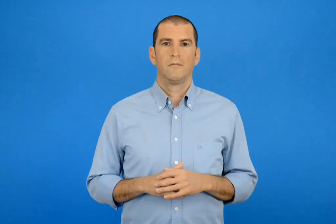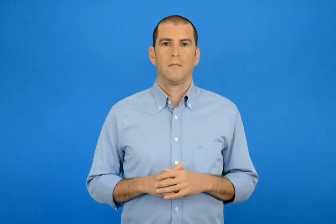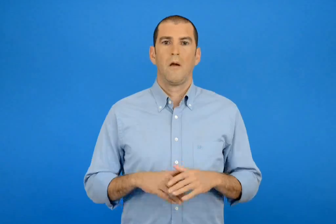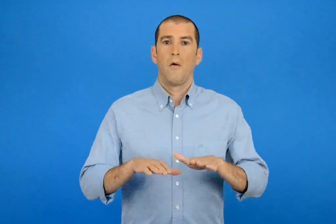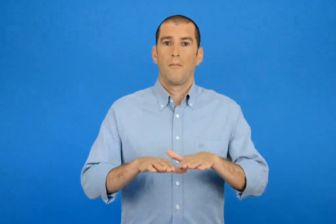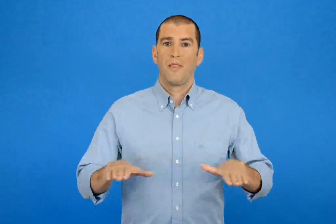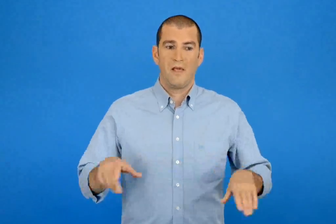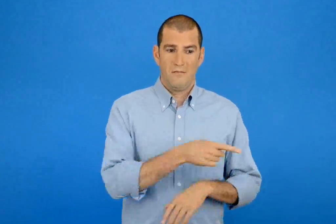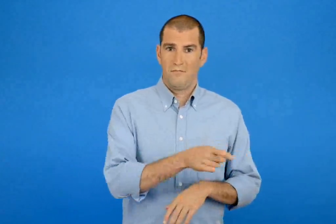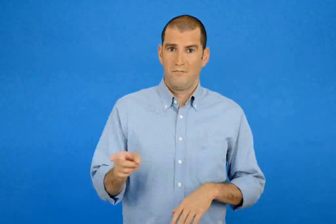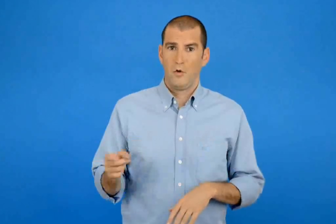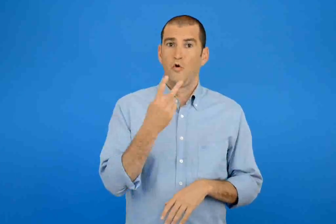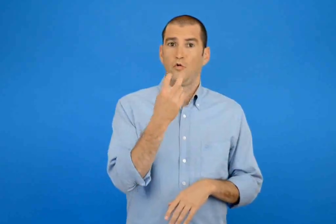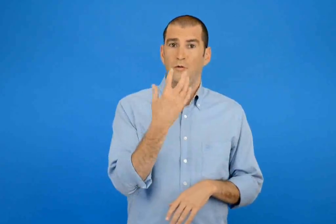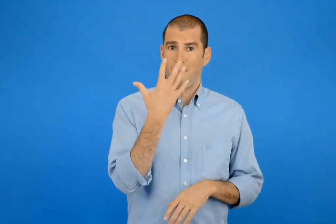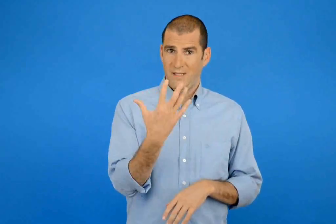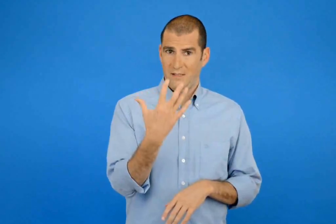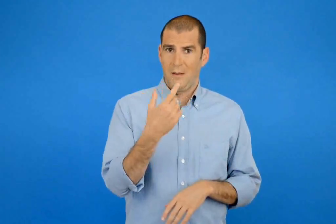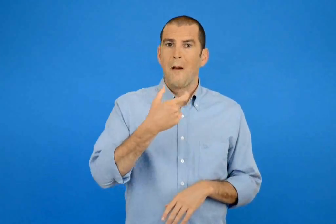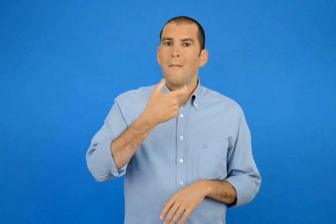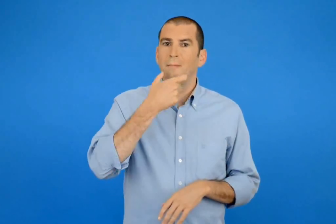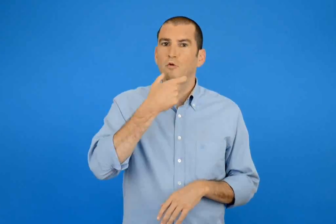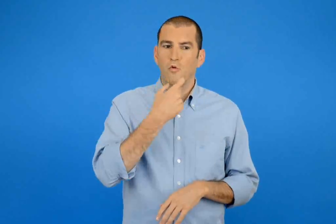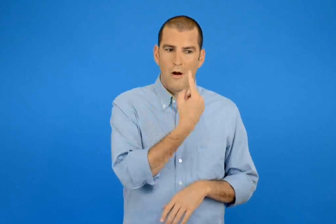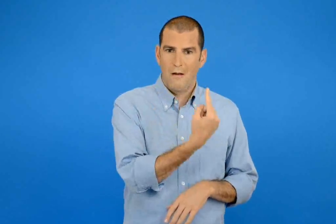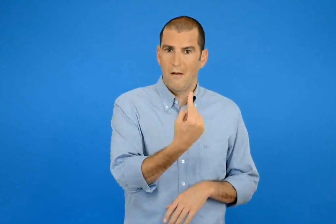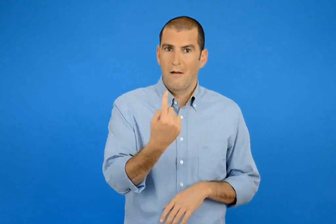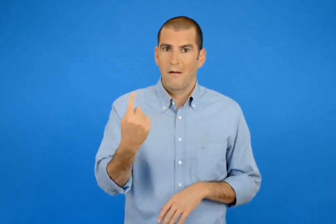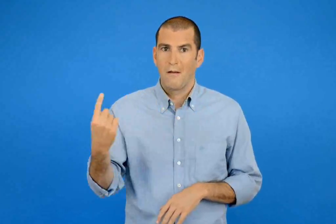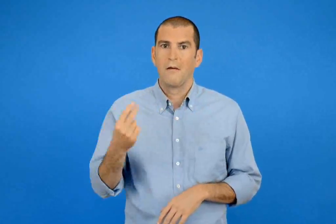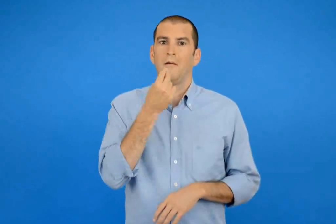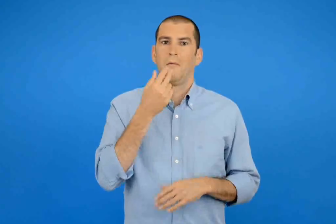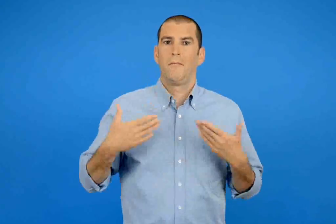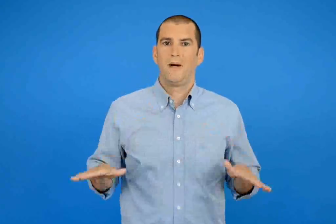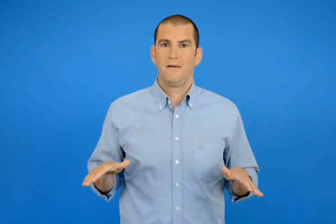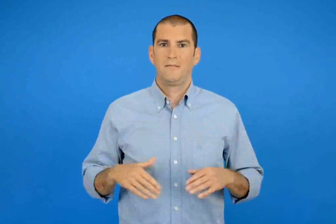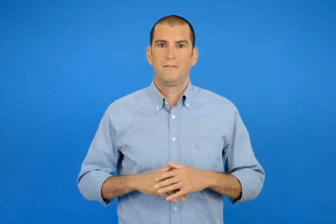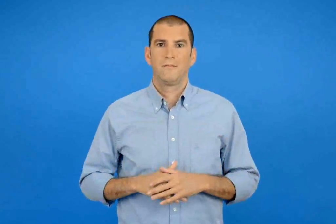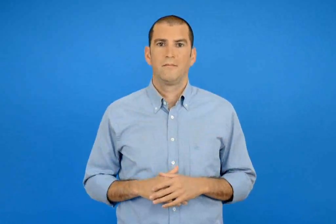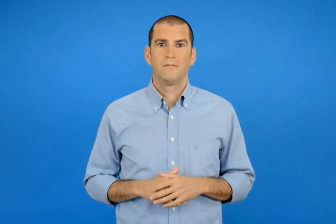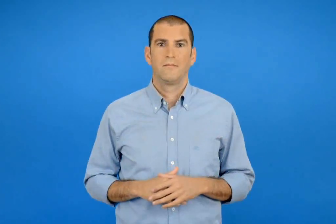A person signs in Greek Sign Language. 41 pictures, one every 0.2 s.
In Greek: τα 25 παιδιά έφαγαν από 1 μπισκότο το καθένα
